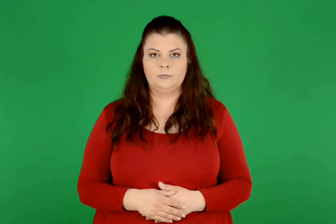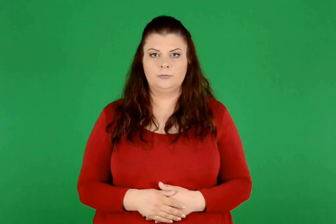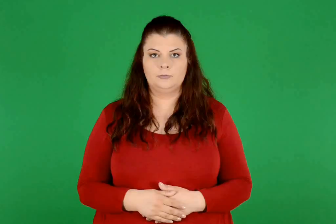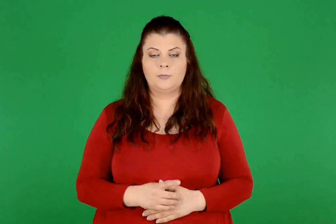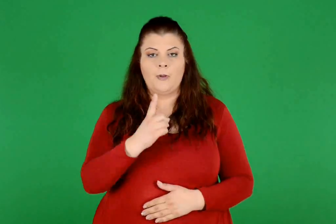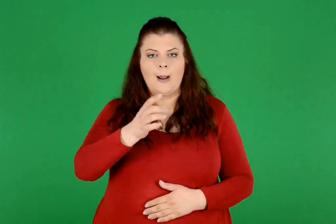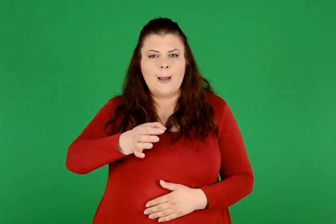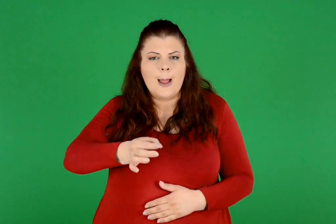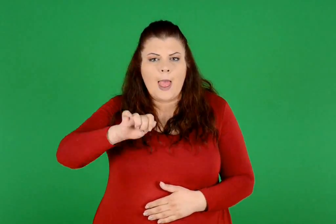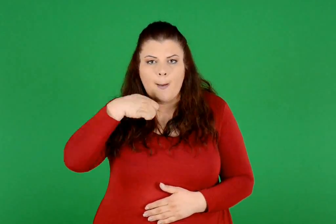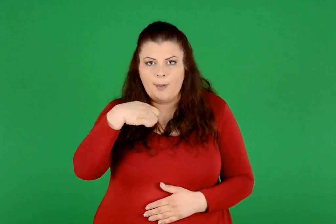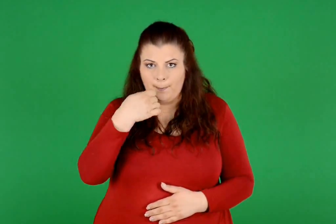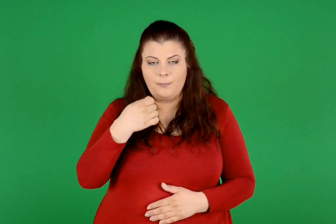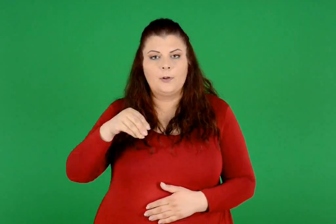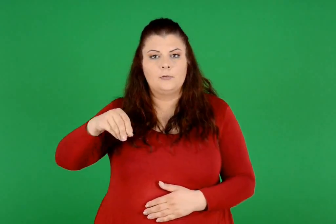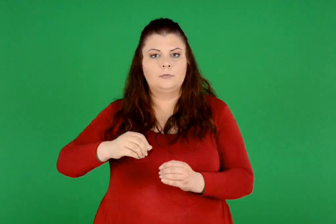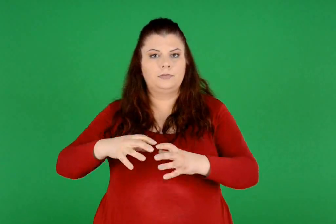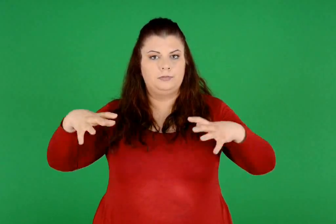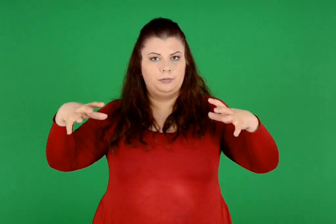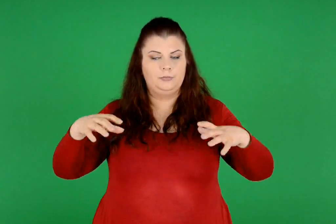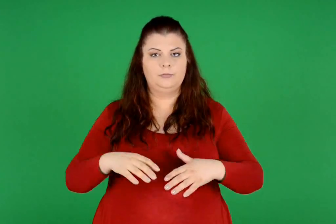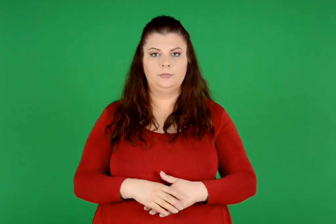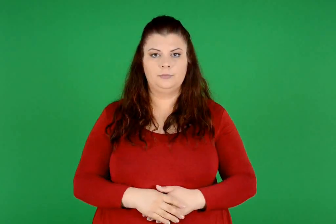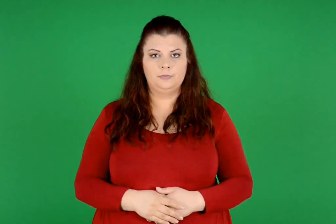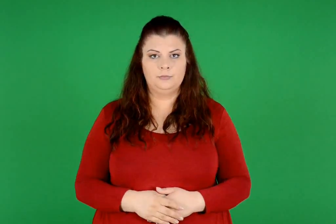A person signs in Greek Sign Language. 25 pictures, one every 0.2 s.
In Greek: 1 κουταλάκι μπέικιν
